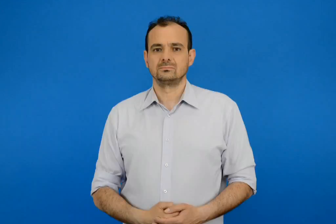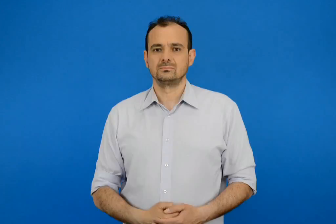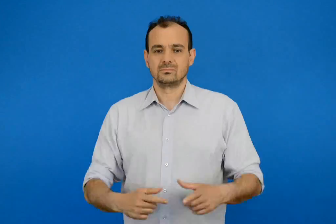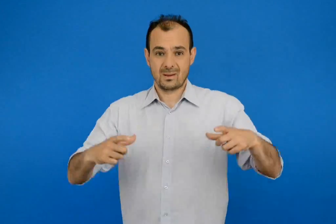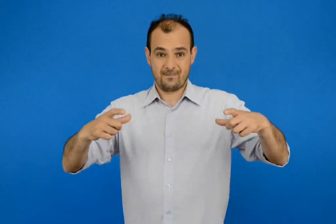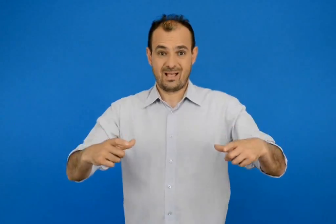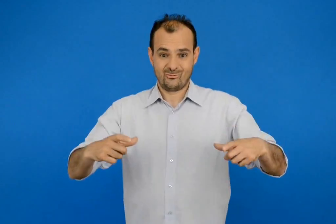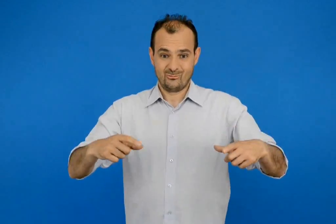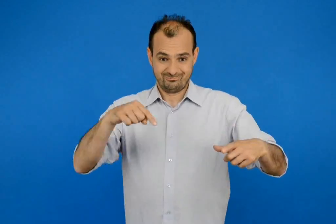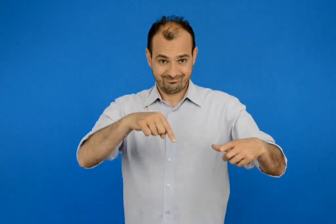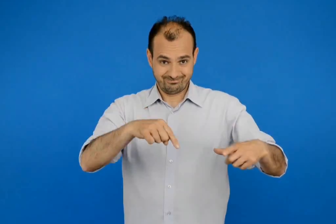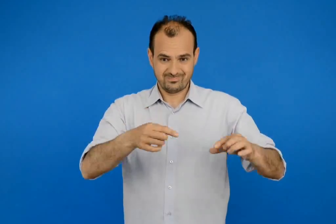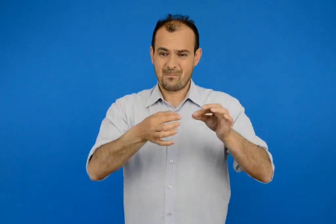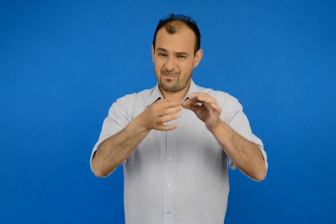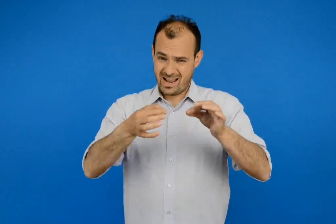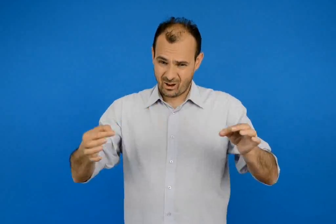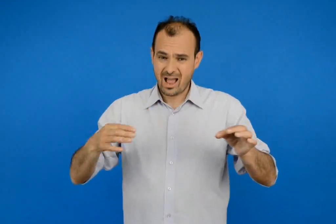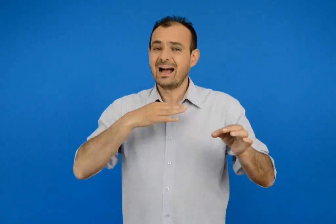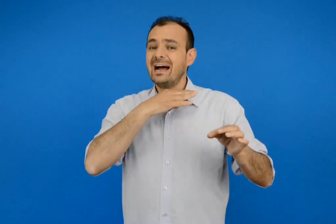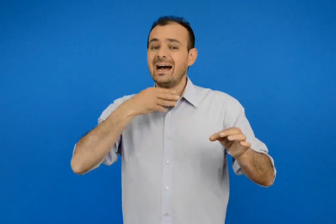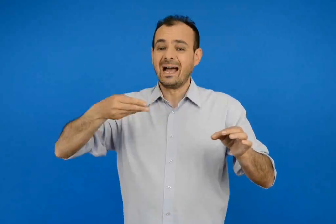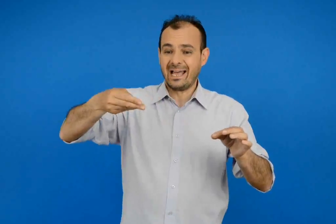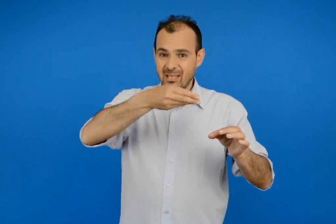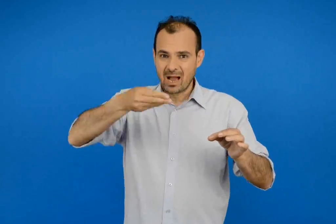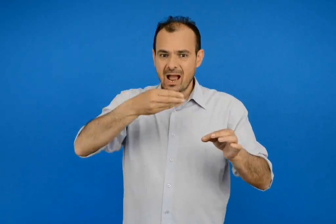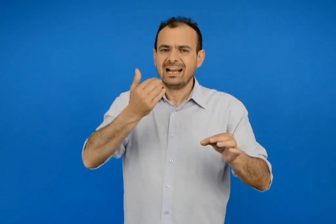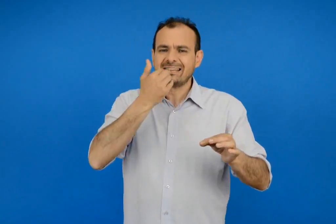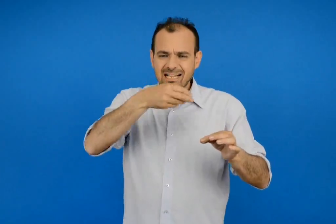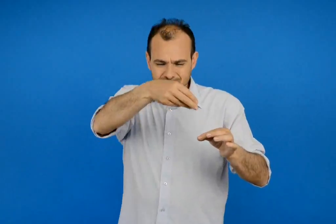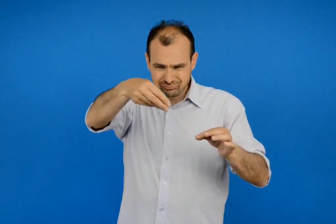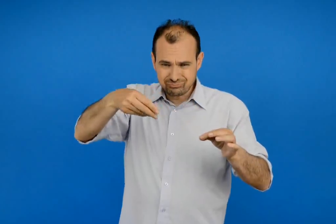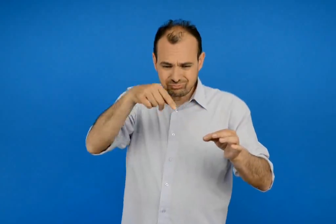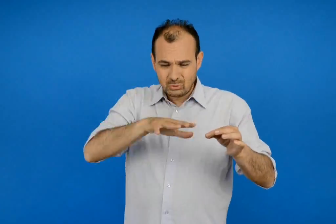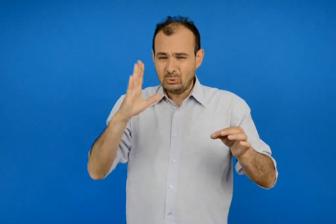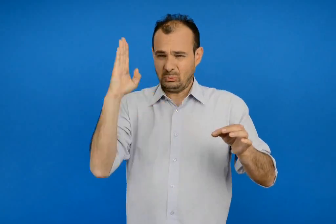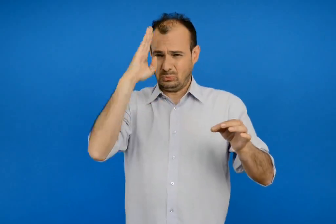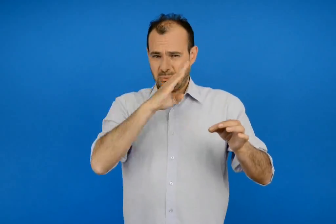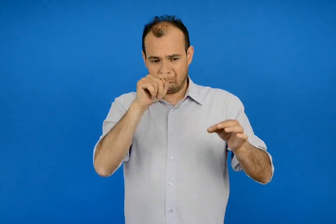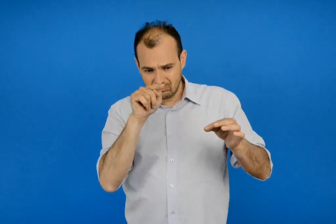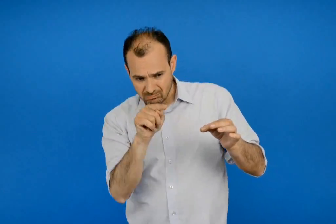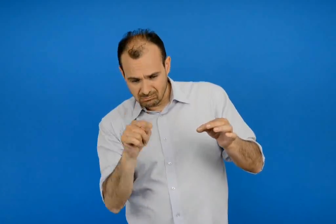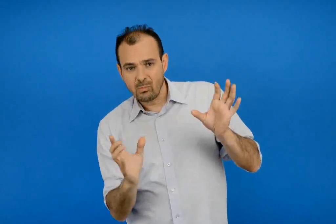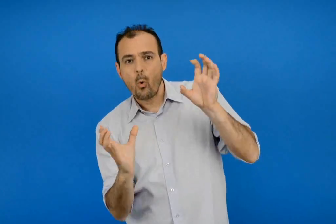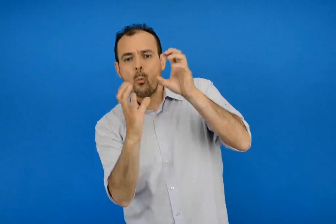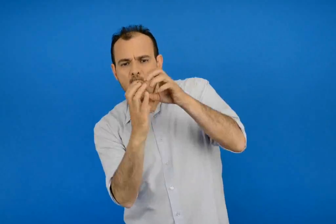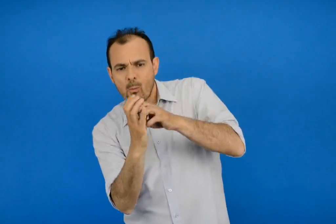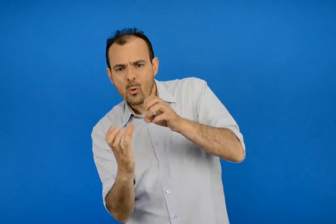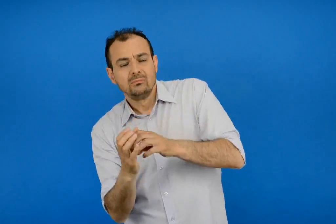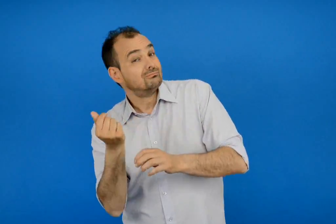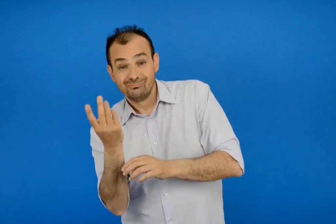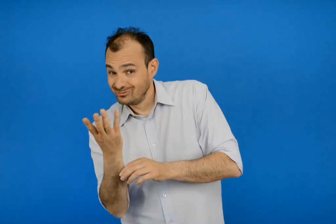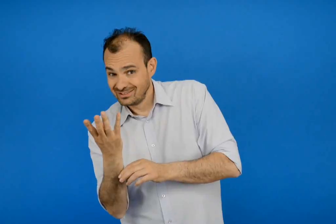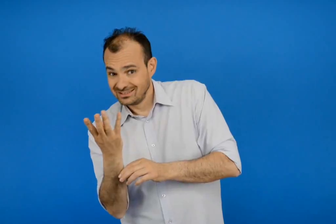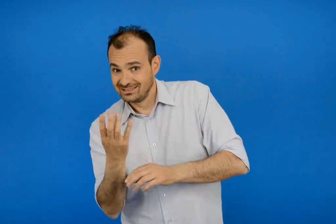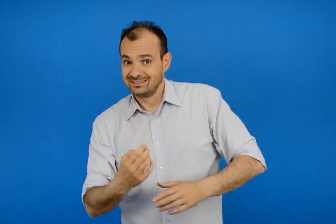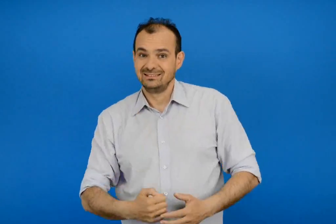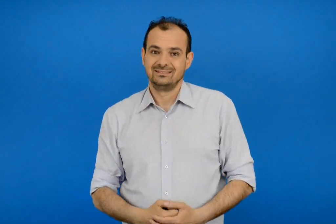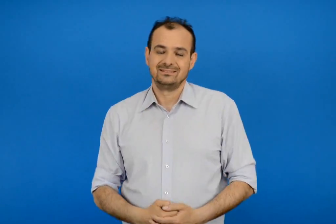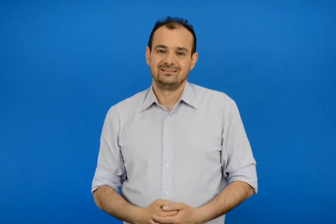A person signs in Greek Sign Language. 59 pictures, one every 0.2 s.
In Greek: πόσες ομάδες τροφών κρύβονται σε ένα πιάτο μακαρόνια με κιμά και τριμμένο τυρί ;
